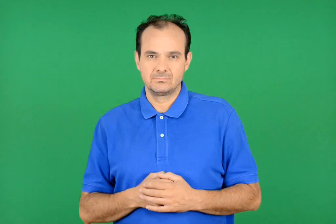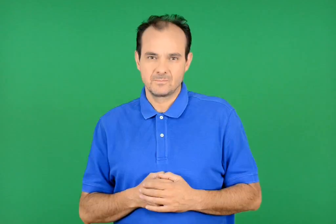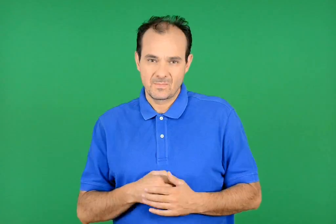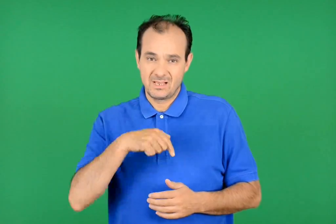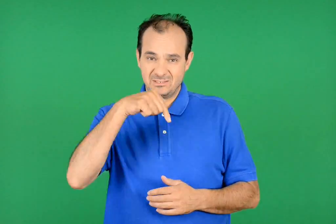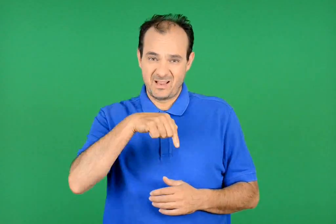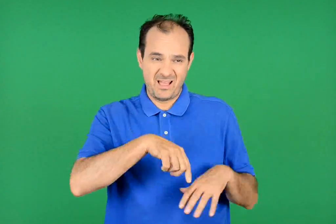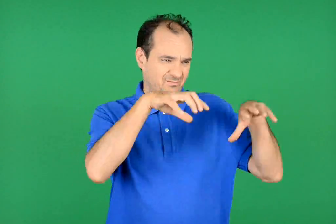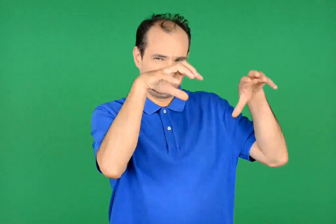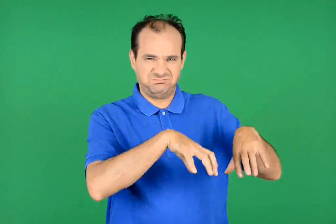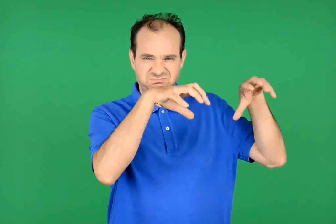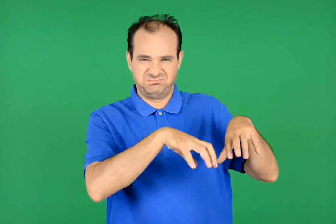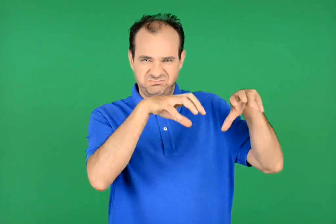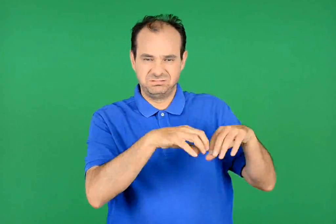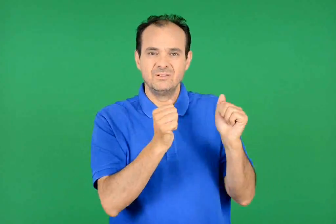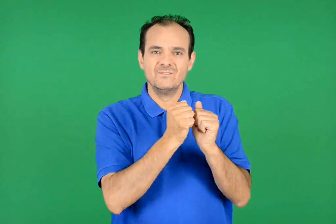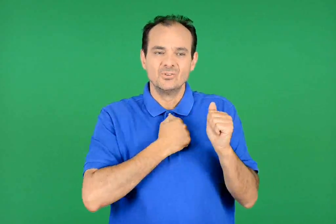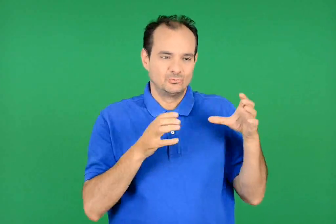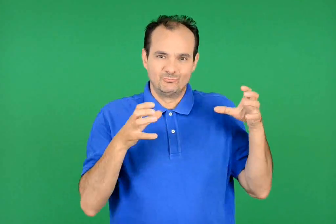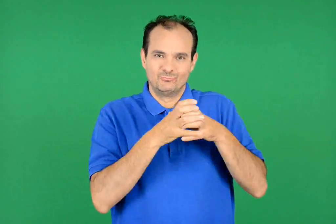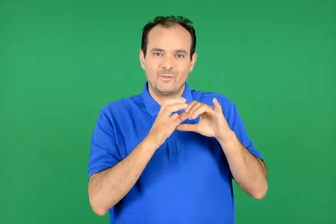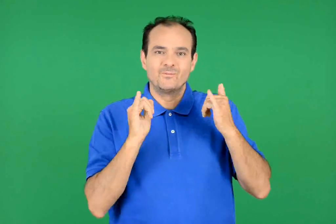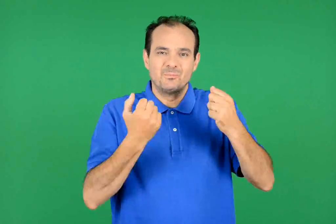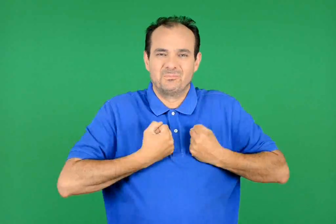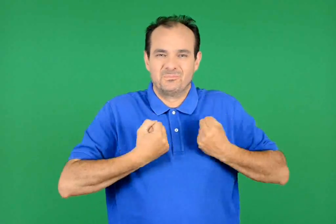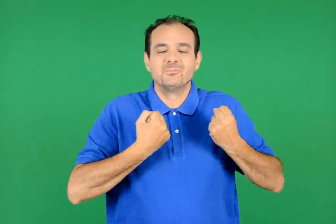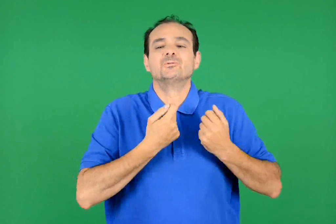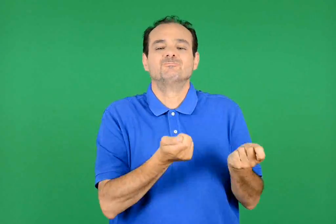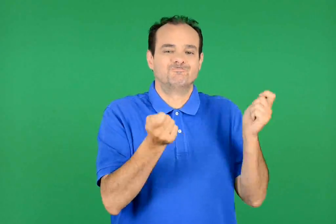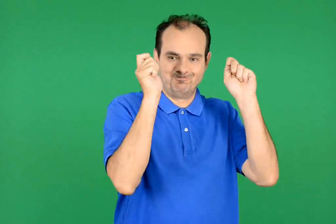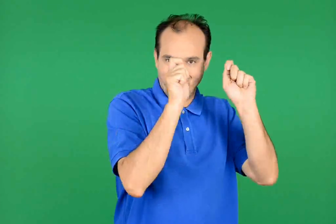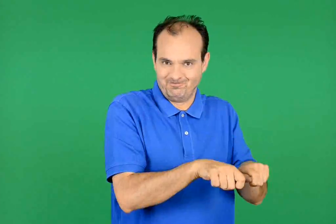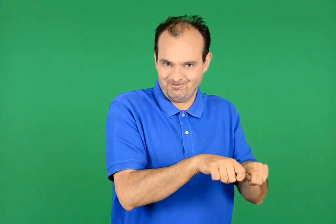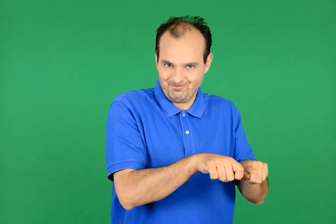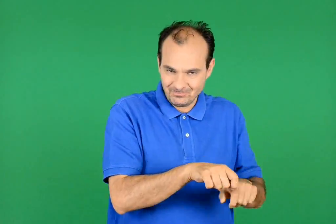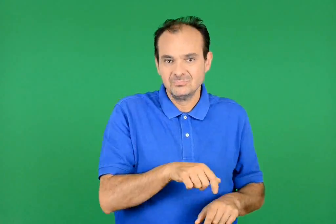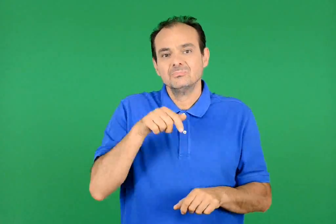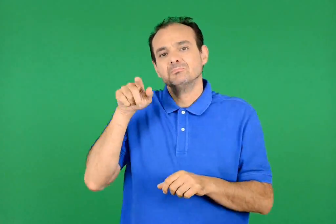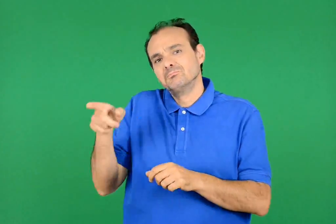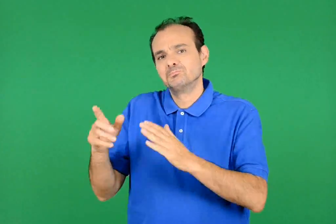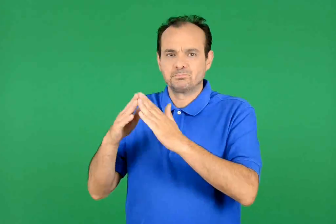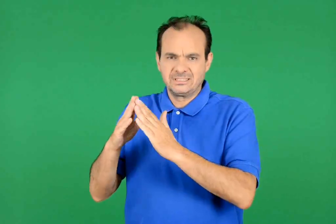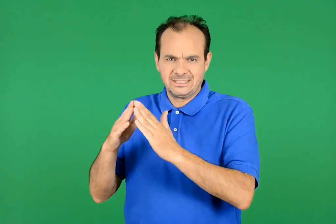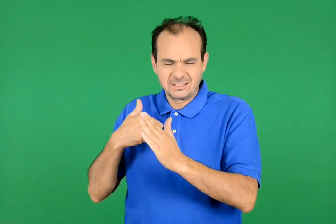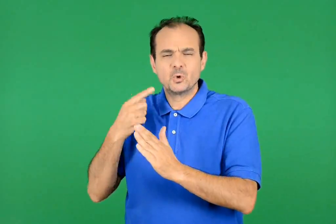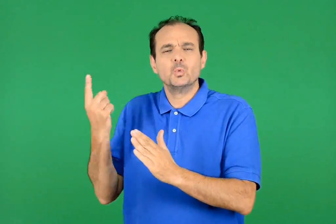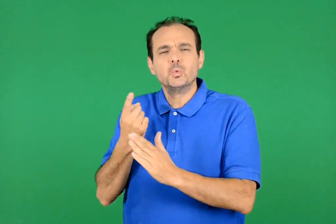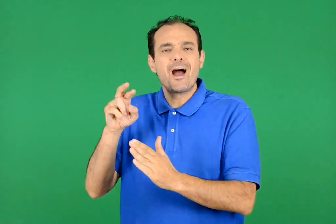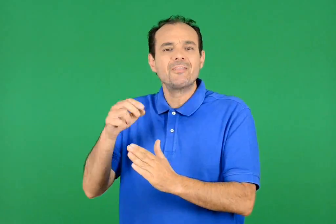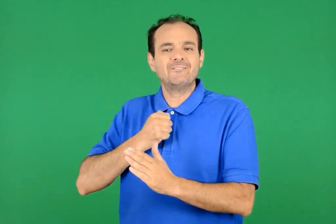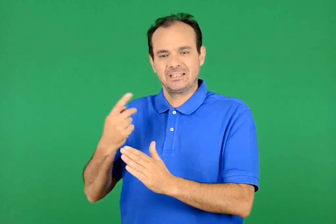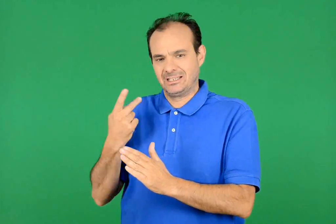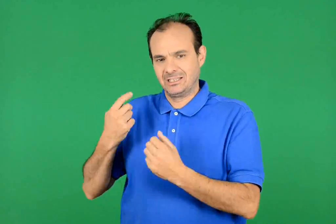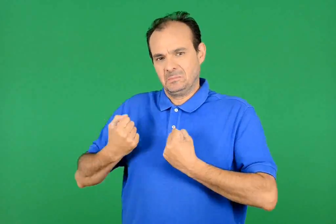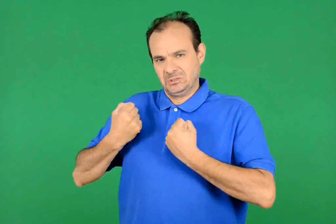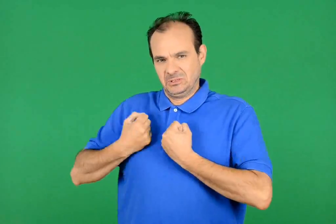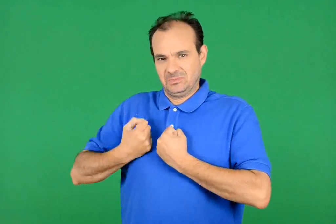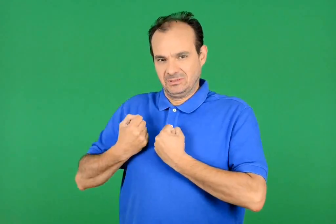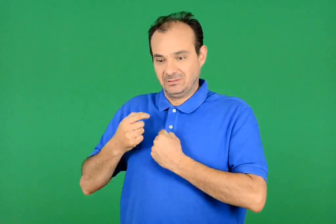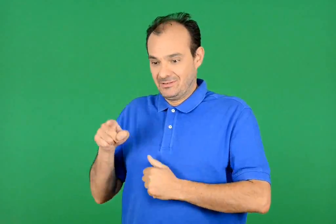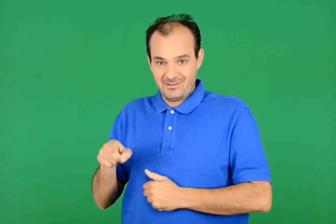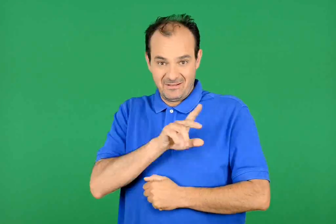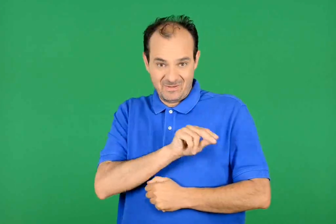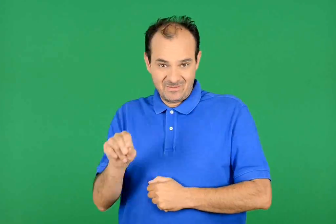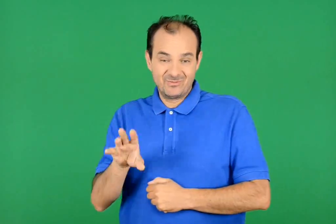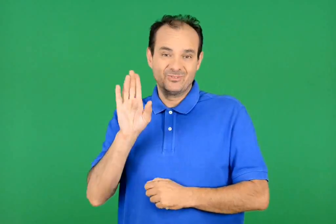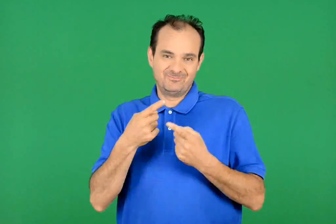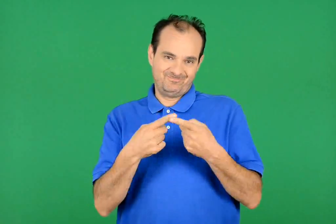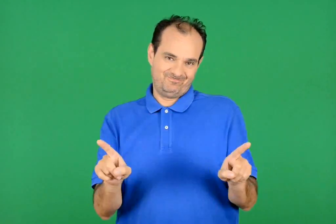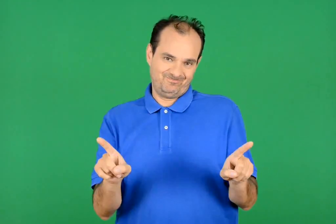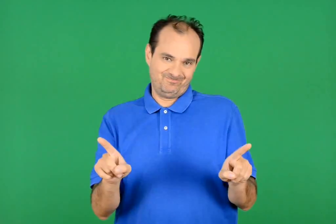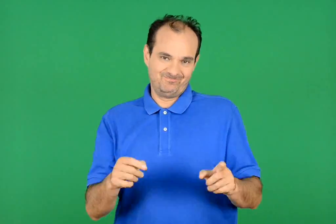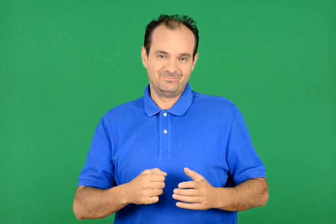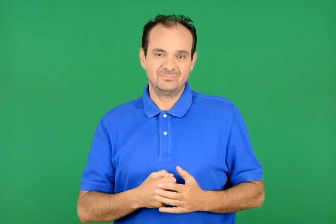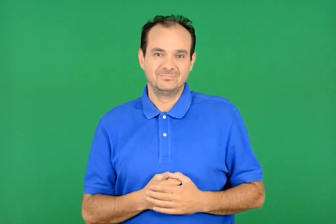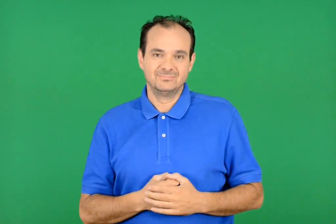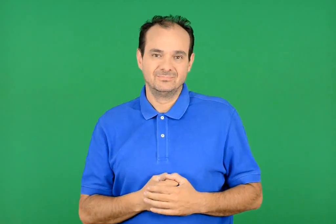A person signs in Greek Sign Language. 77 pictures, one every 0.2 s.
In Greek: σήμερα βρέχει και δεν μπορώ να βγω να παίξω με τους φίλους μου . όταν είμαι στο σπίτι παίζω συνήθως με την αδελφή μου , αλλά δεν είναι το ίδιο
